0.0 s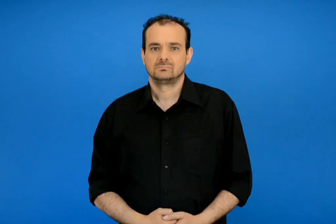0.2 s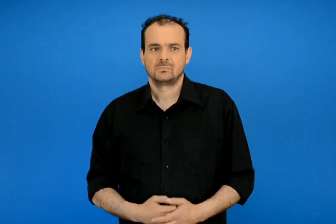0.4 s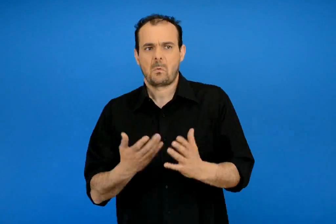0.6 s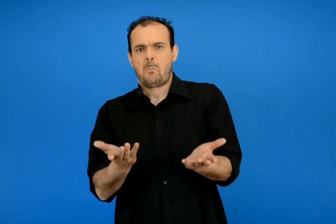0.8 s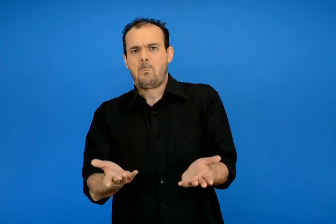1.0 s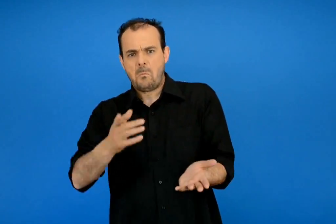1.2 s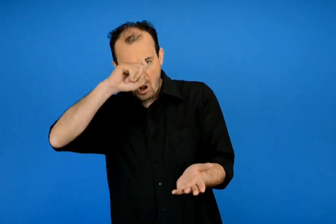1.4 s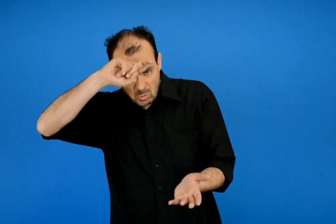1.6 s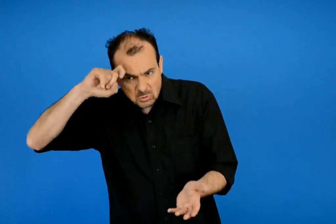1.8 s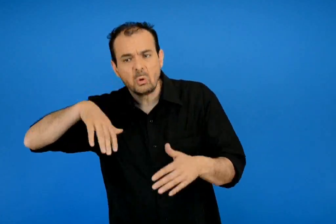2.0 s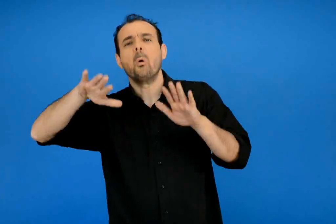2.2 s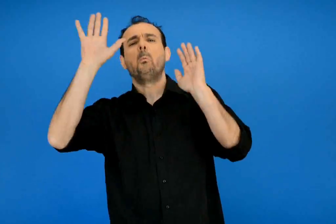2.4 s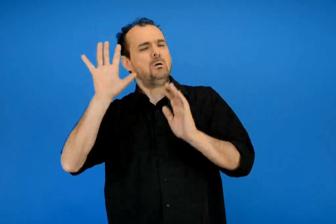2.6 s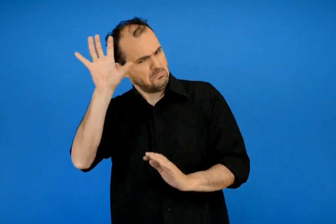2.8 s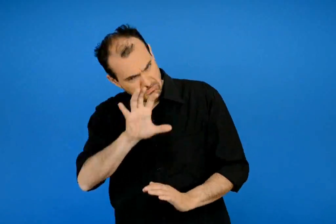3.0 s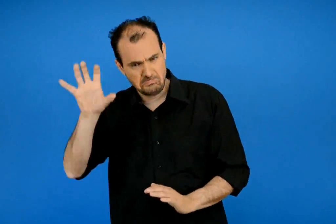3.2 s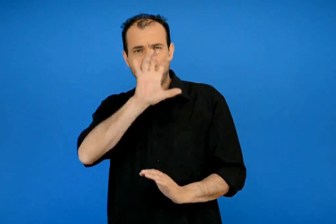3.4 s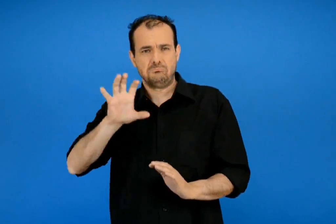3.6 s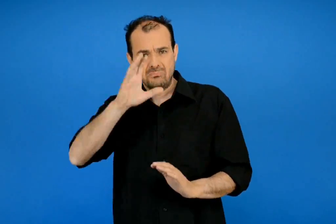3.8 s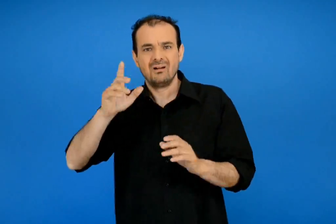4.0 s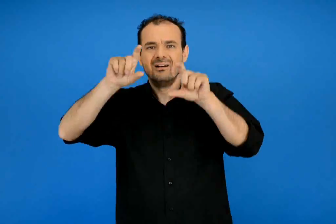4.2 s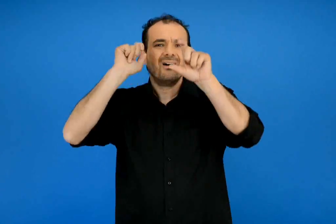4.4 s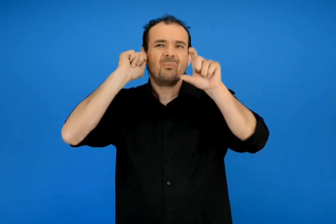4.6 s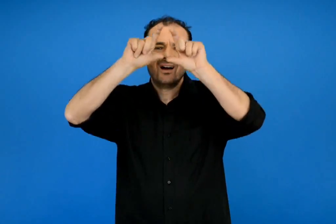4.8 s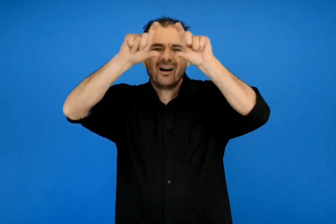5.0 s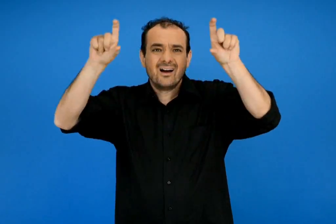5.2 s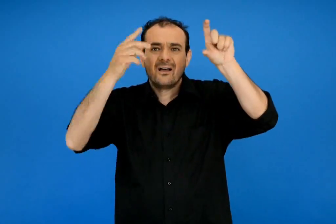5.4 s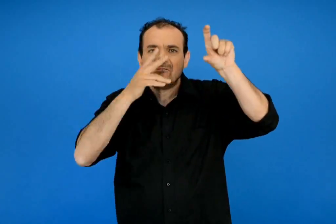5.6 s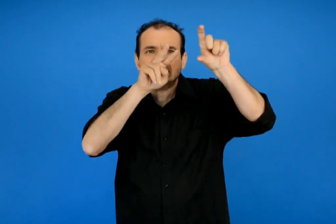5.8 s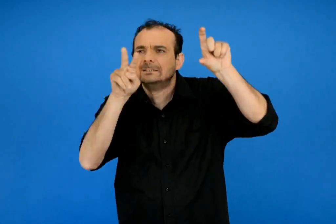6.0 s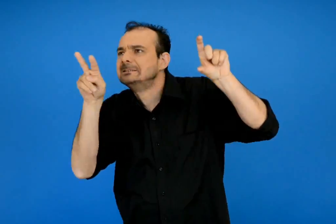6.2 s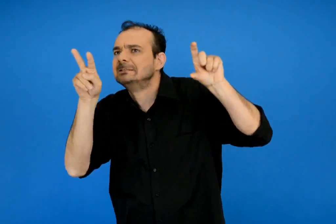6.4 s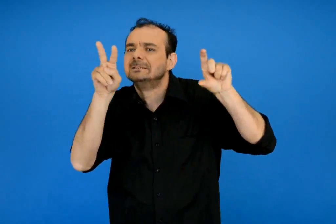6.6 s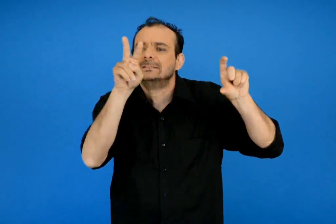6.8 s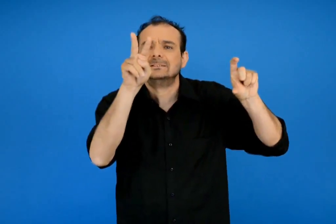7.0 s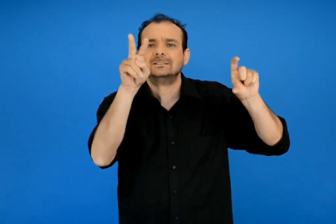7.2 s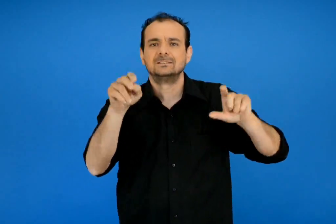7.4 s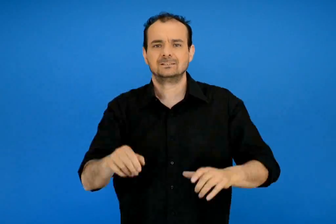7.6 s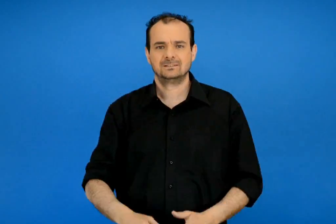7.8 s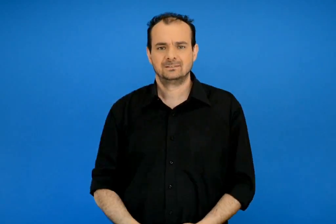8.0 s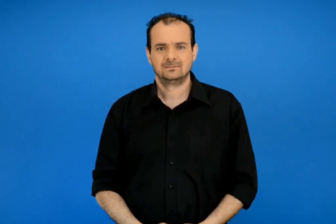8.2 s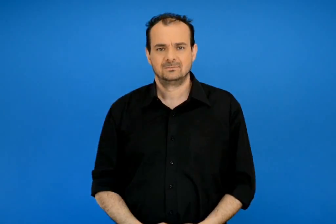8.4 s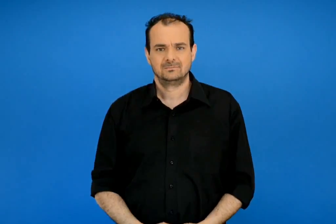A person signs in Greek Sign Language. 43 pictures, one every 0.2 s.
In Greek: δεν είναι δύσκολο να τη βρούμε ας διαβάσουμε τις επιγραφές
